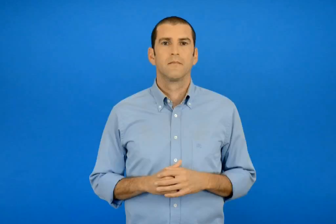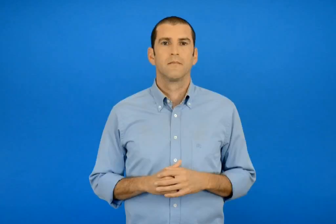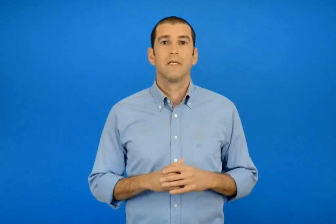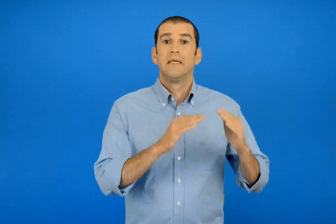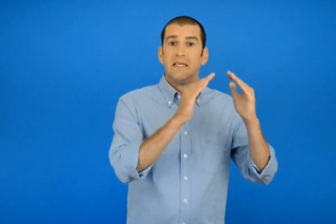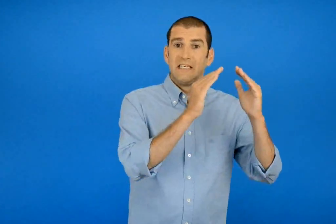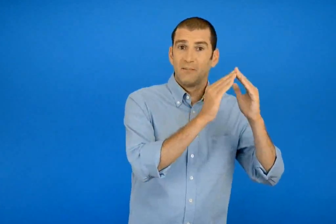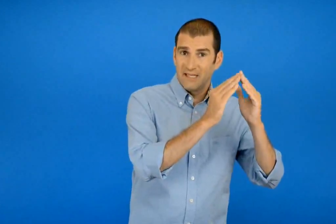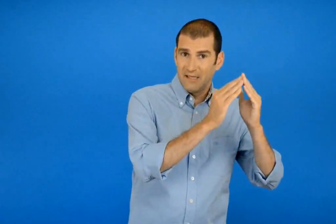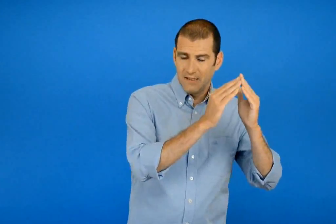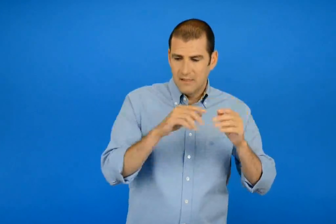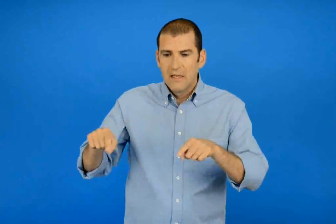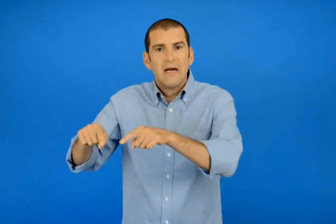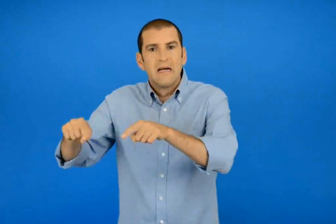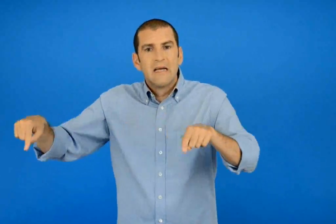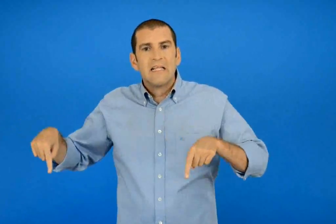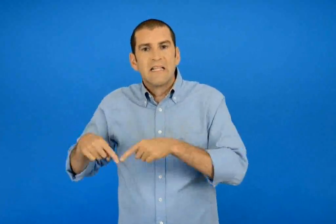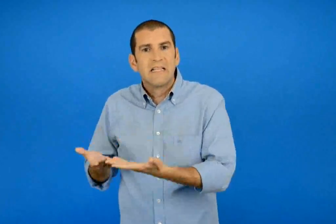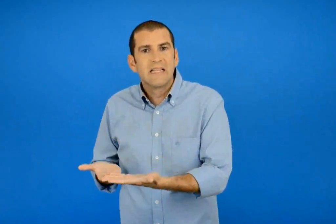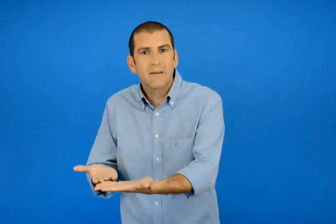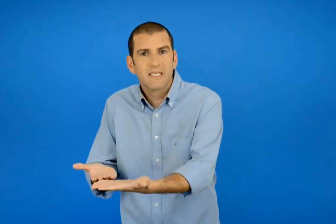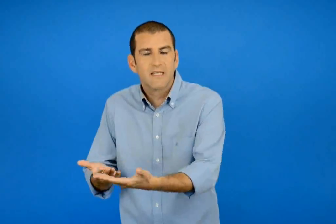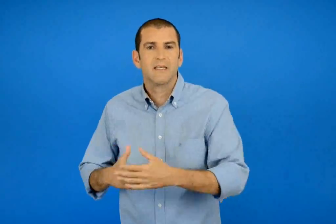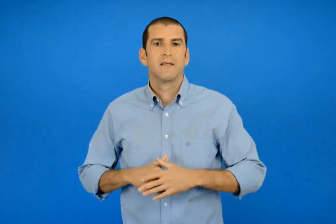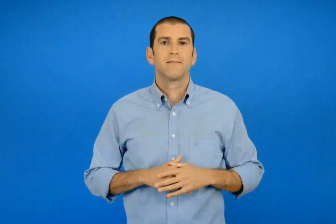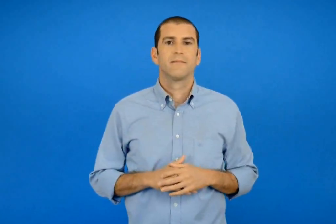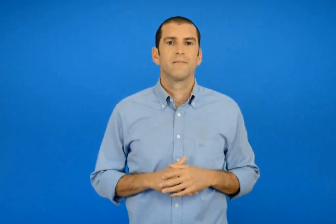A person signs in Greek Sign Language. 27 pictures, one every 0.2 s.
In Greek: το σπίτι και το ταψί
